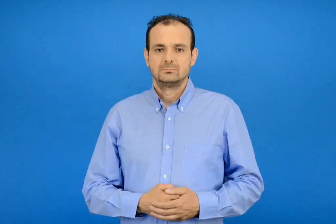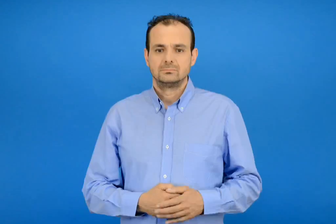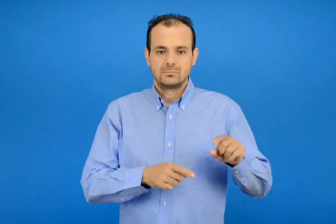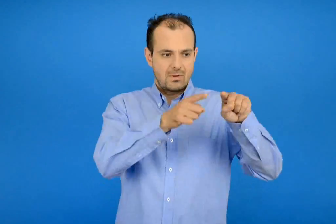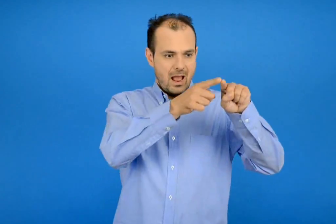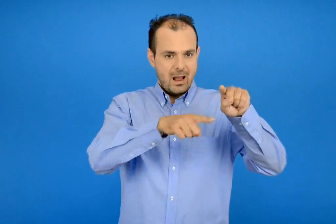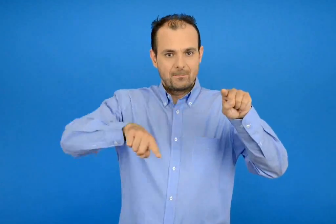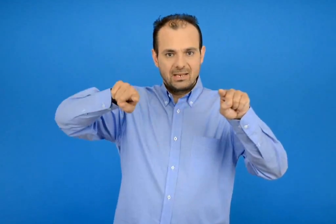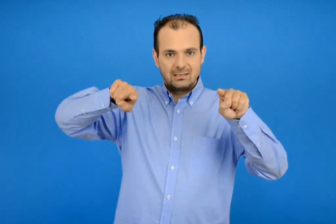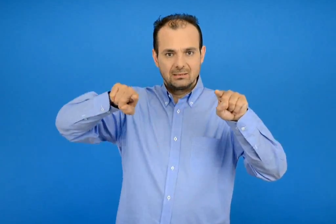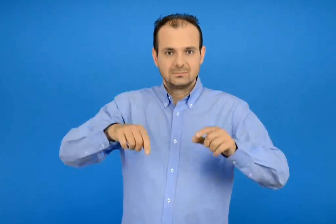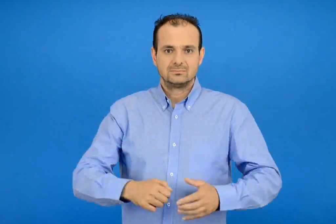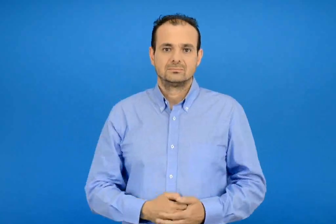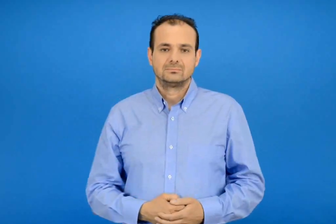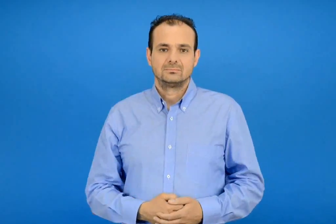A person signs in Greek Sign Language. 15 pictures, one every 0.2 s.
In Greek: καμπύλη
